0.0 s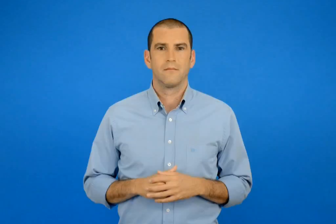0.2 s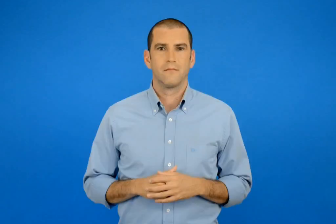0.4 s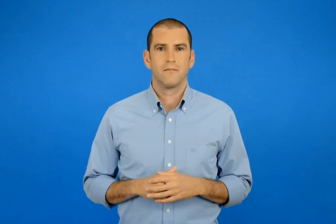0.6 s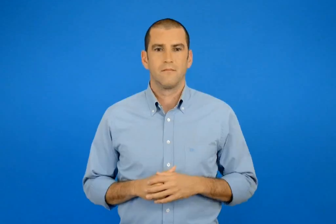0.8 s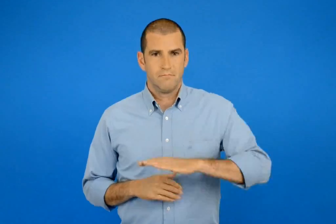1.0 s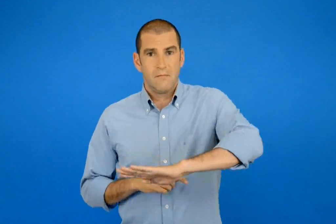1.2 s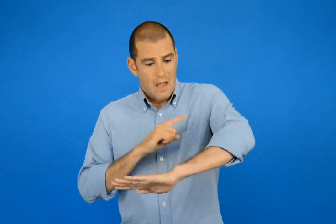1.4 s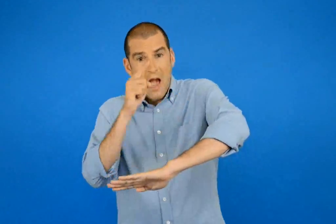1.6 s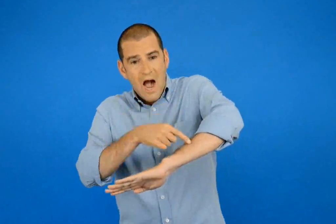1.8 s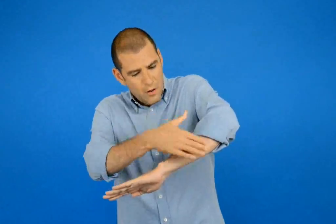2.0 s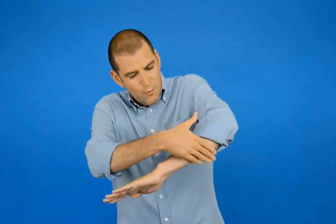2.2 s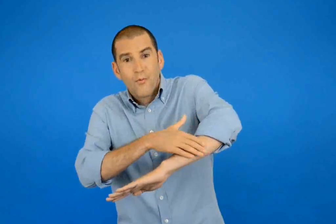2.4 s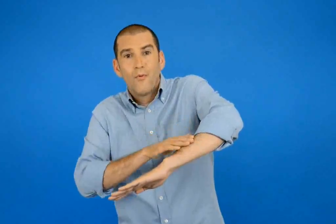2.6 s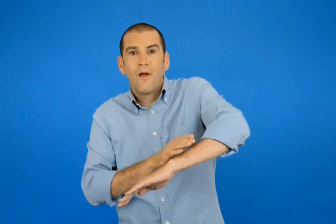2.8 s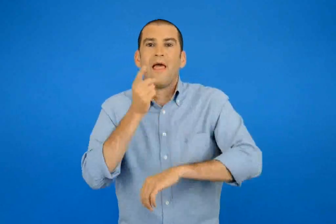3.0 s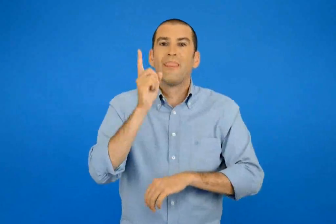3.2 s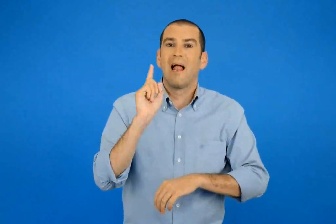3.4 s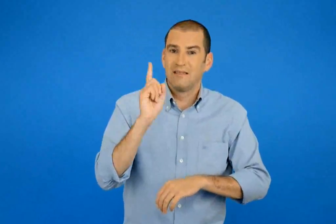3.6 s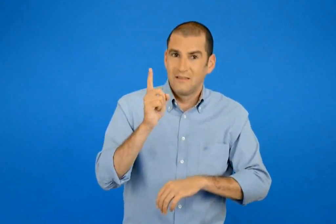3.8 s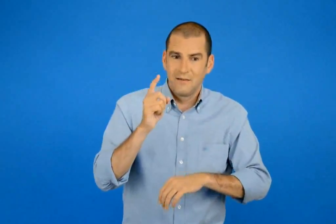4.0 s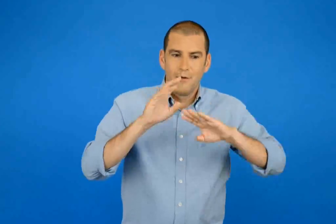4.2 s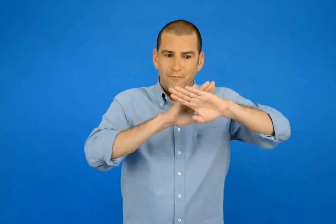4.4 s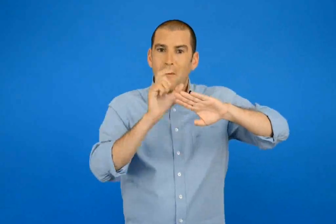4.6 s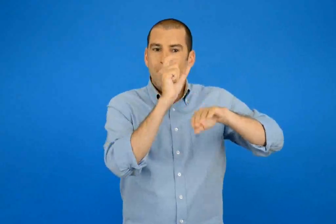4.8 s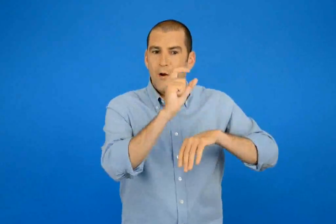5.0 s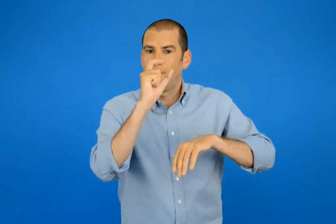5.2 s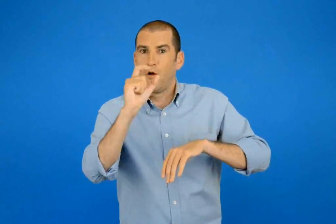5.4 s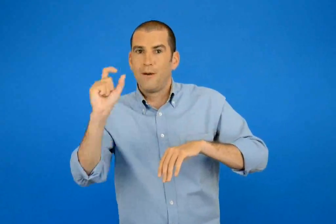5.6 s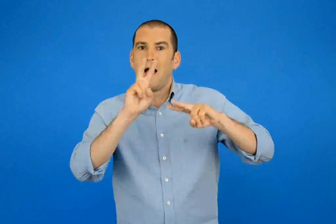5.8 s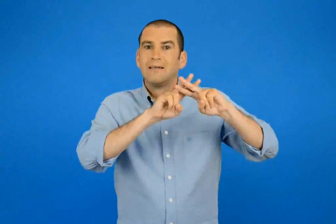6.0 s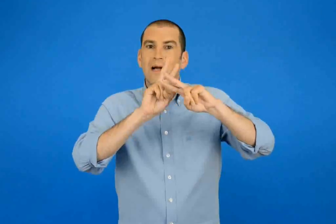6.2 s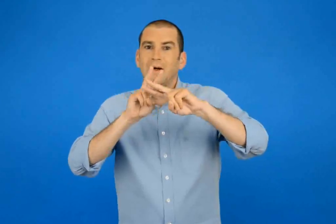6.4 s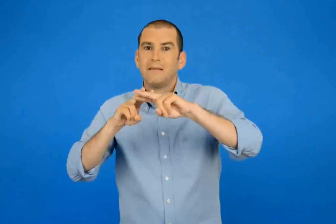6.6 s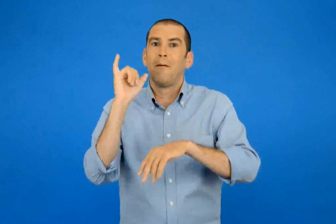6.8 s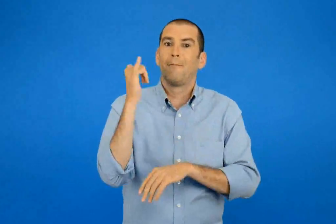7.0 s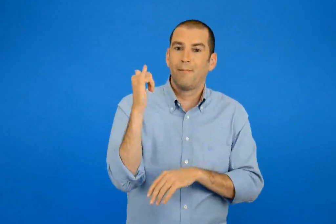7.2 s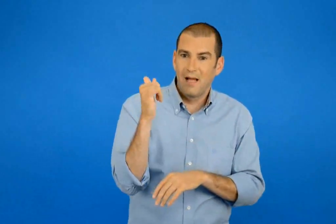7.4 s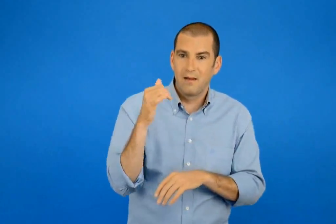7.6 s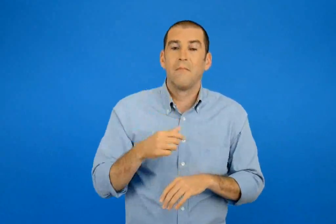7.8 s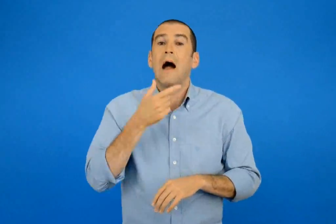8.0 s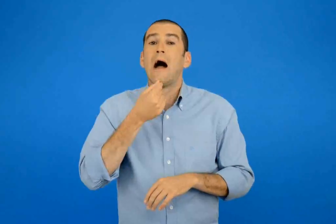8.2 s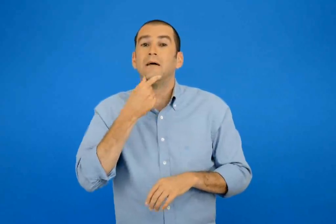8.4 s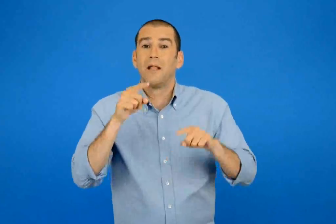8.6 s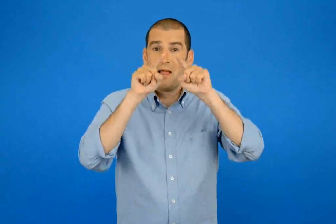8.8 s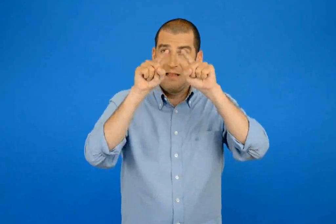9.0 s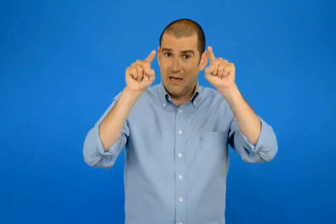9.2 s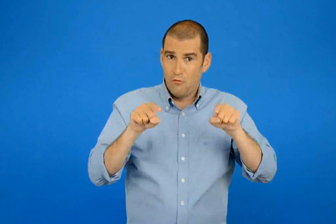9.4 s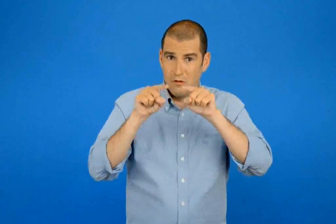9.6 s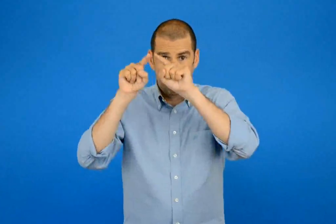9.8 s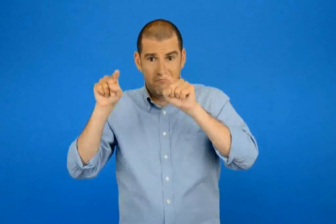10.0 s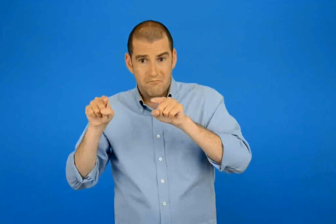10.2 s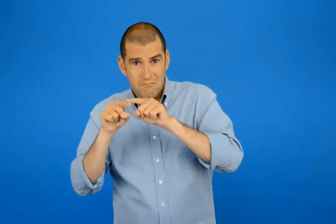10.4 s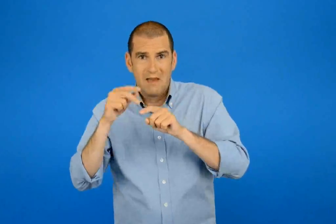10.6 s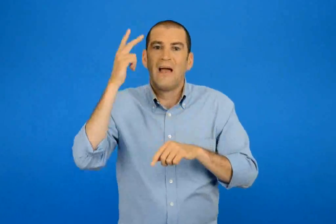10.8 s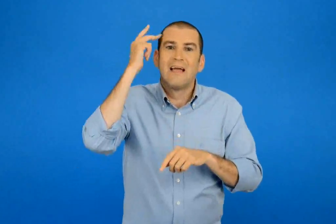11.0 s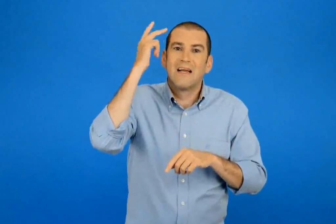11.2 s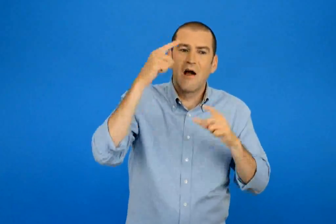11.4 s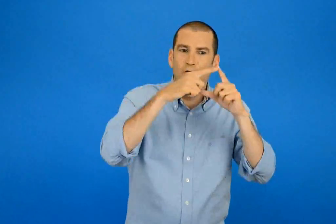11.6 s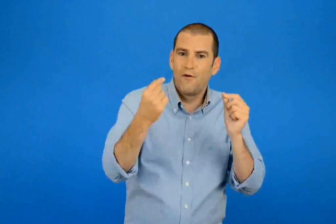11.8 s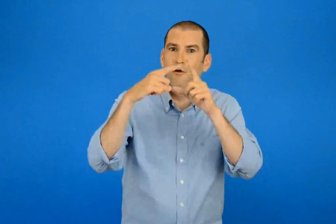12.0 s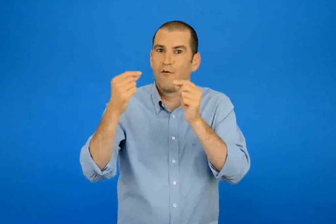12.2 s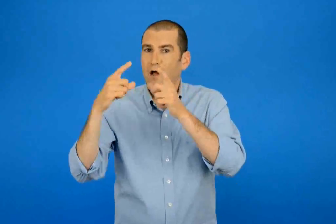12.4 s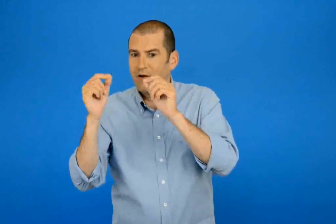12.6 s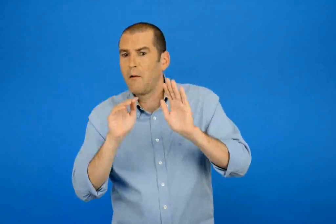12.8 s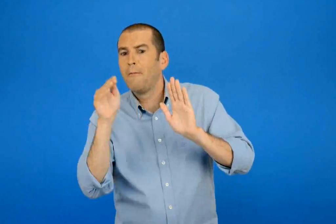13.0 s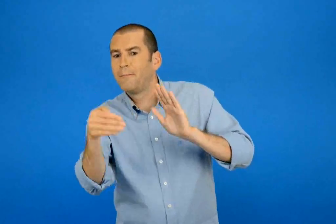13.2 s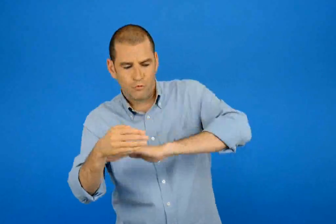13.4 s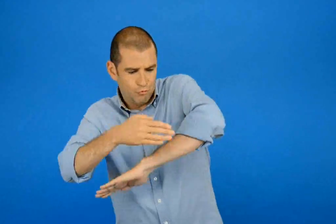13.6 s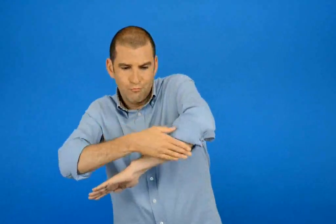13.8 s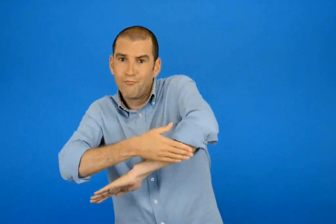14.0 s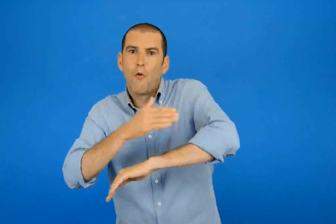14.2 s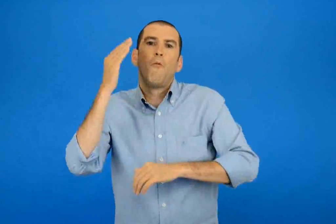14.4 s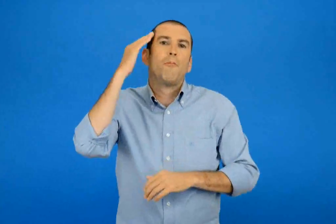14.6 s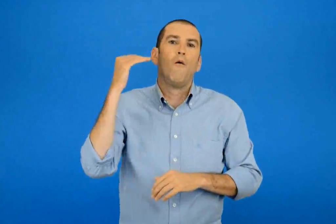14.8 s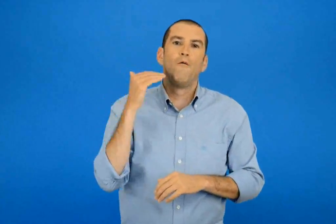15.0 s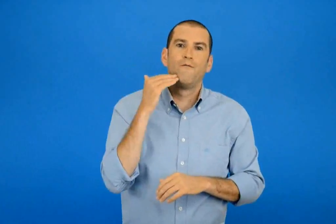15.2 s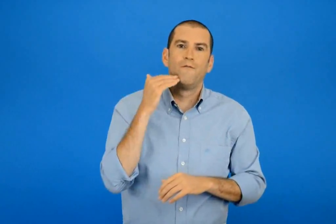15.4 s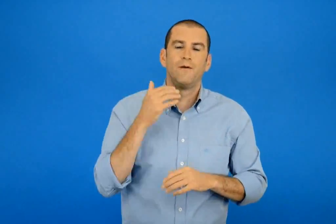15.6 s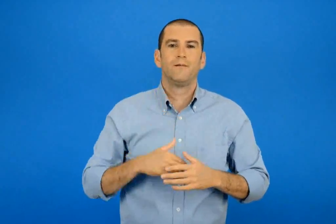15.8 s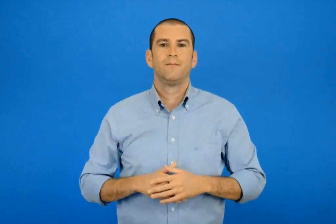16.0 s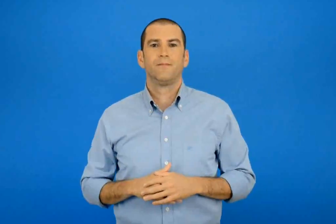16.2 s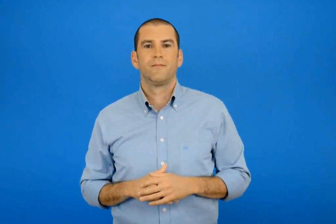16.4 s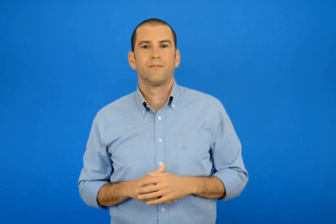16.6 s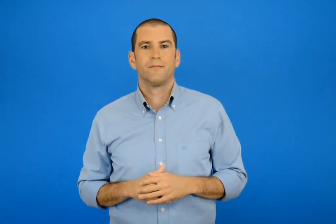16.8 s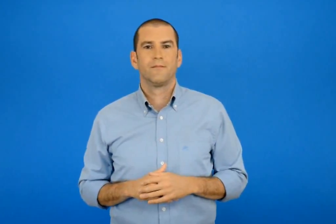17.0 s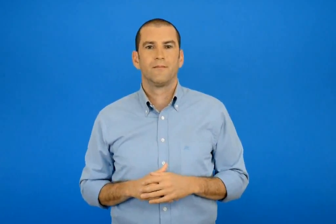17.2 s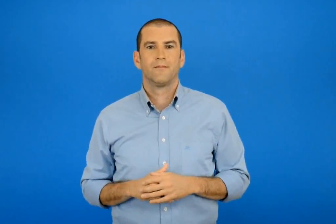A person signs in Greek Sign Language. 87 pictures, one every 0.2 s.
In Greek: αλλού υπάρχουν μπλε αστέρια πάνω σε θαλασσί και άσπρα τετράγωνα κίτρινα φύλλα και από πίσω το μοβ
